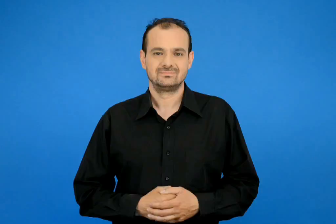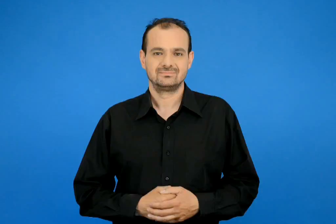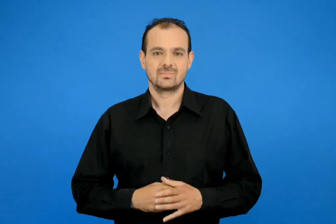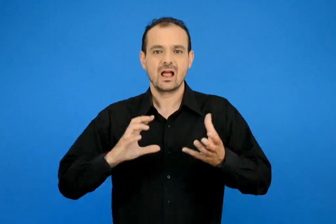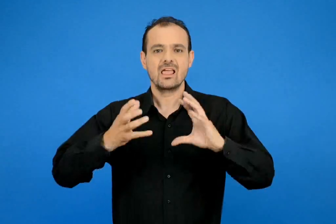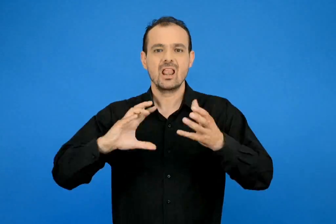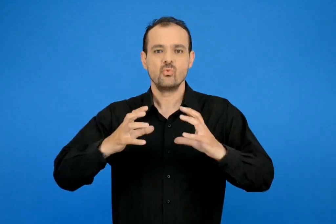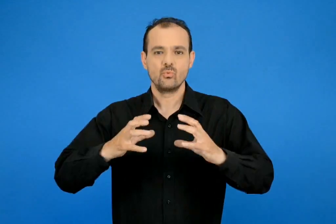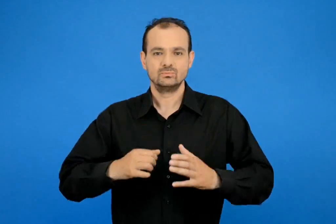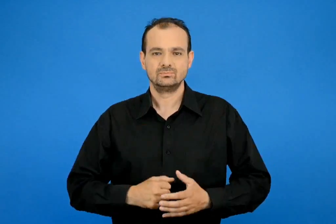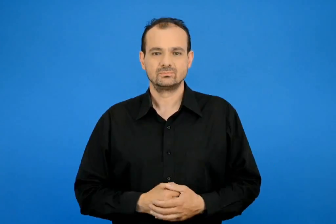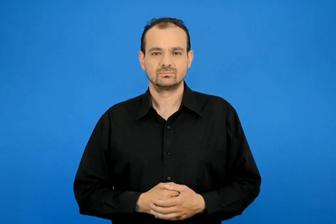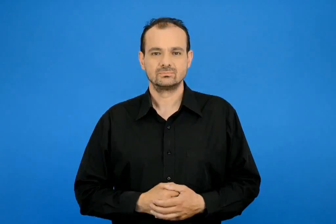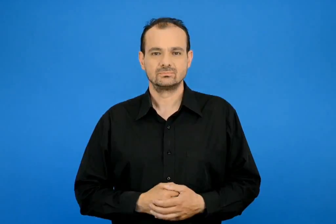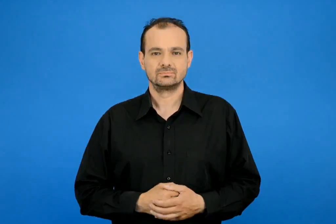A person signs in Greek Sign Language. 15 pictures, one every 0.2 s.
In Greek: λαχανικό
